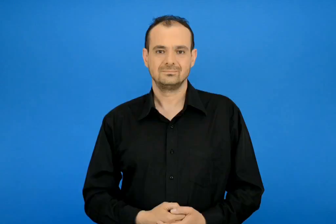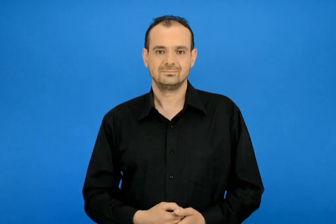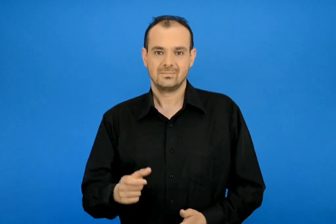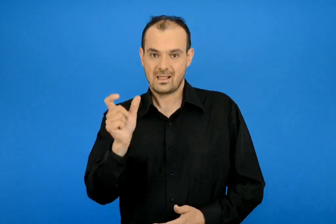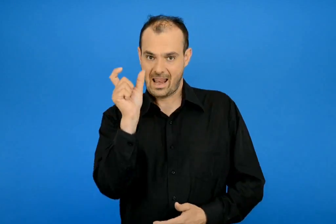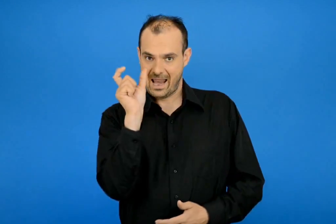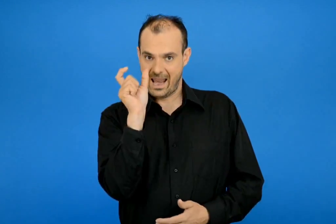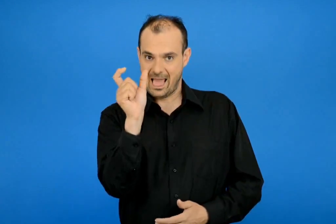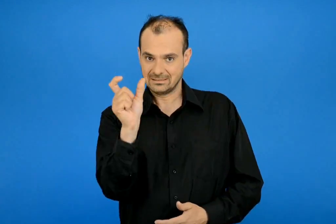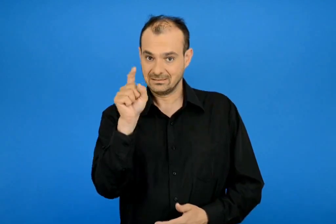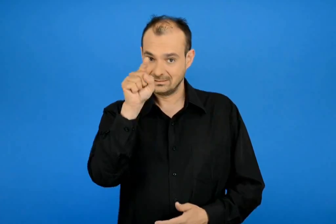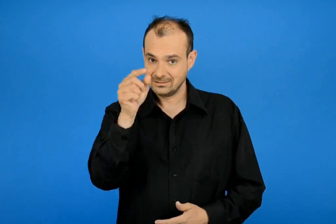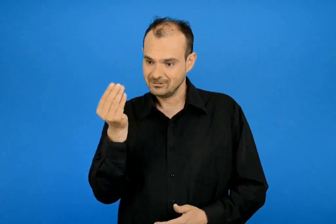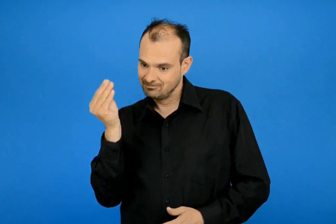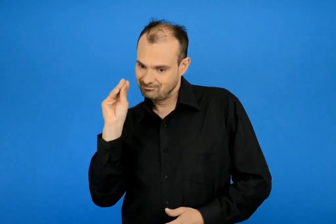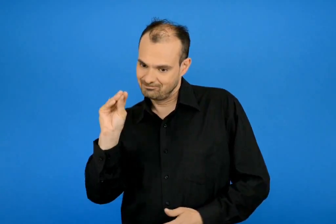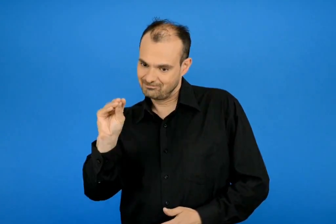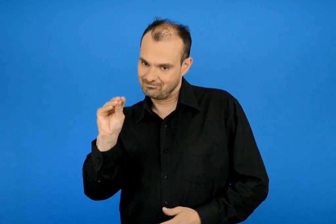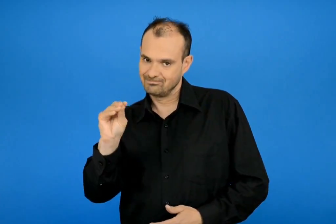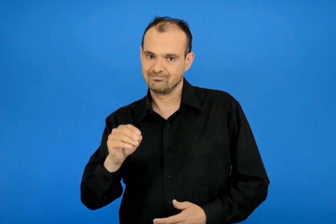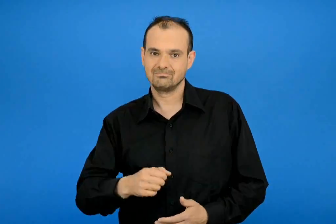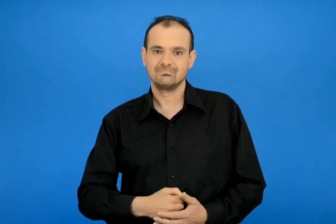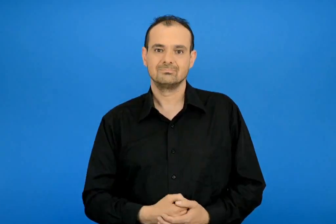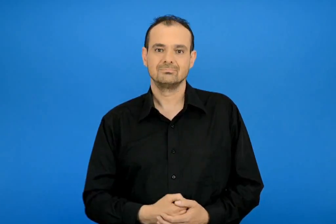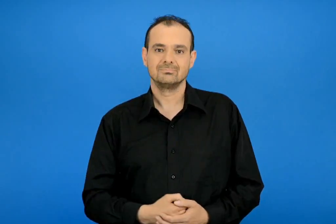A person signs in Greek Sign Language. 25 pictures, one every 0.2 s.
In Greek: συμπλήρωσε τη λέξη
